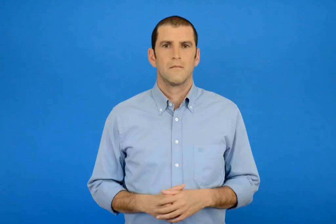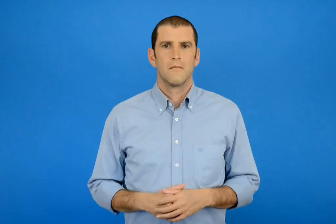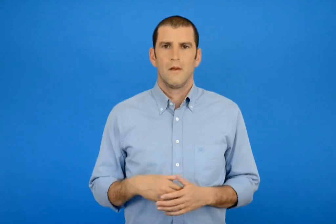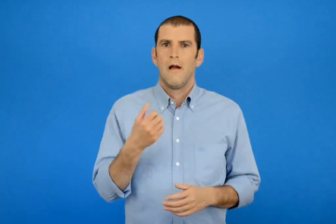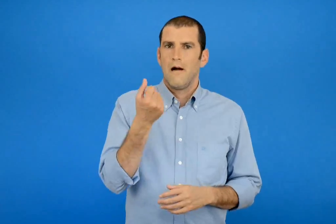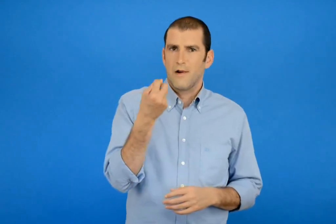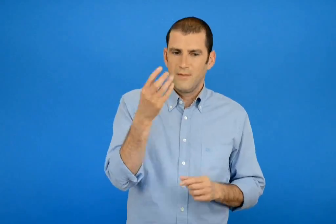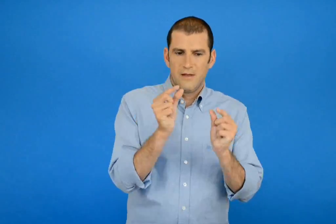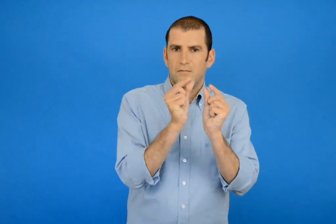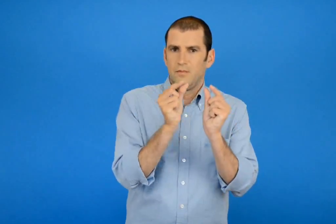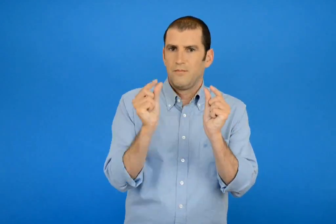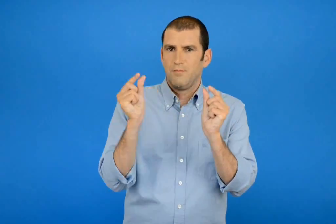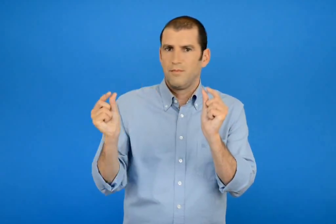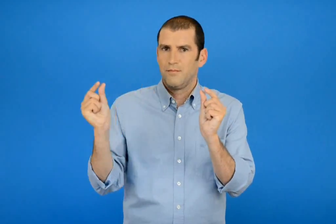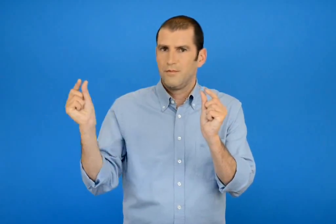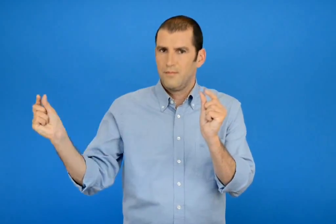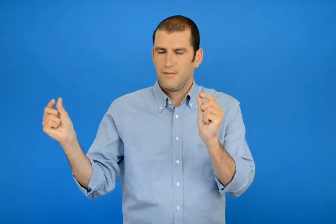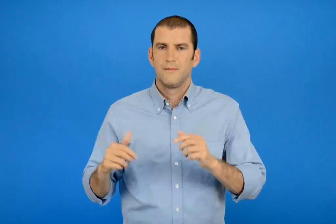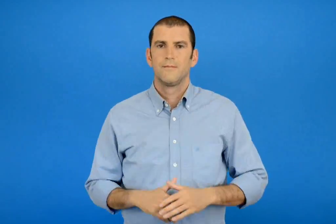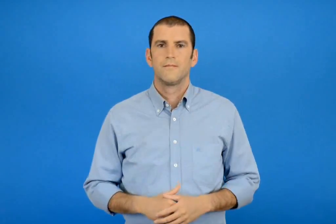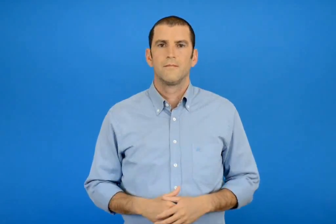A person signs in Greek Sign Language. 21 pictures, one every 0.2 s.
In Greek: στην αριθμητική αλυσίδα
